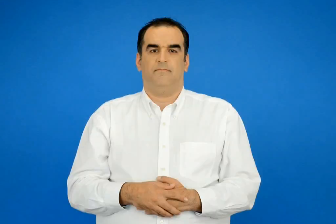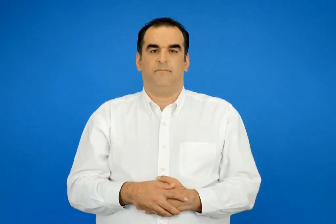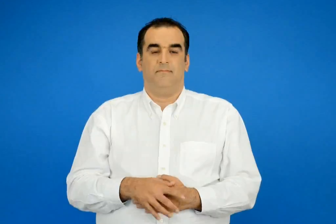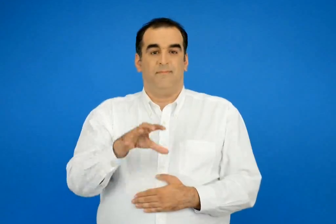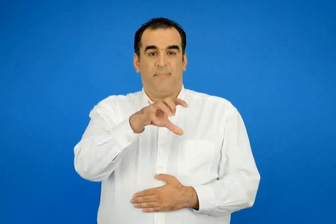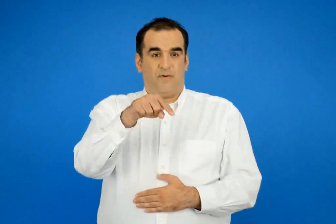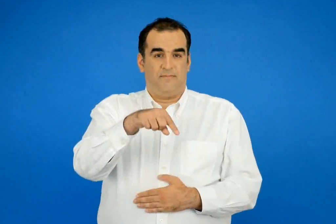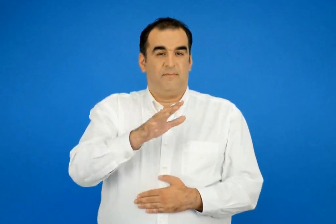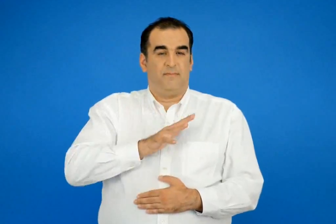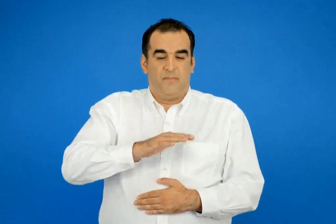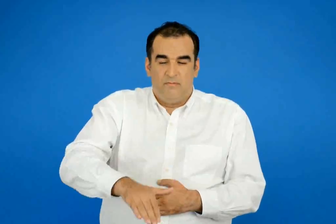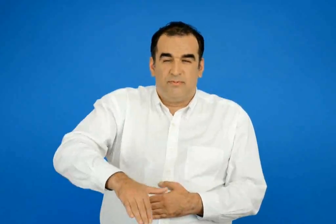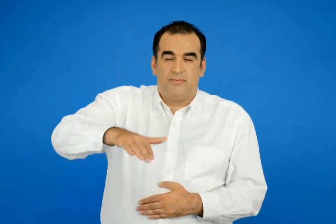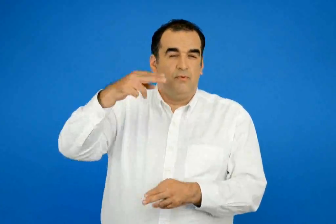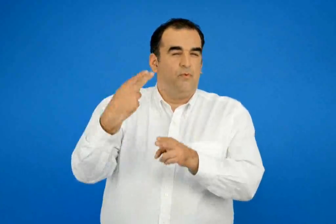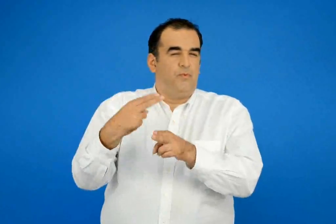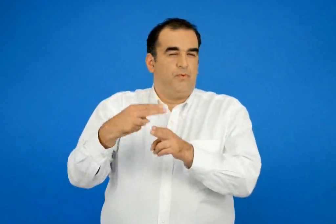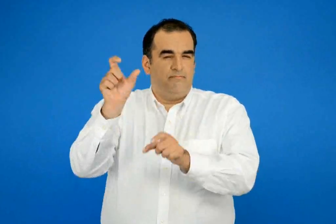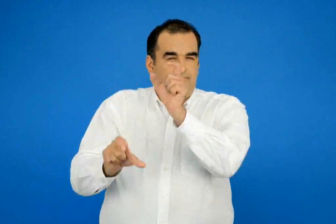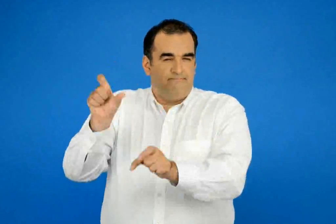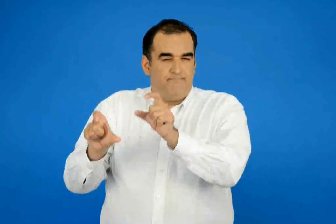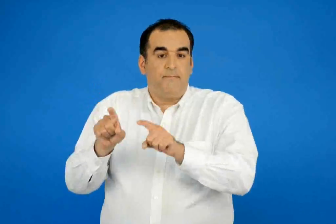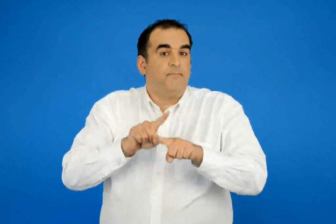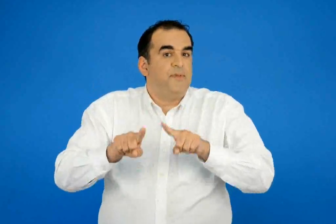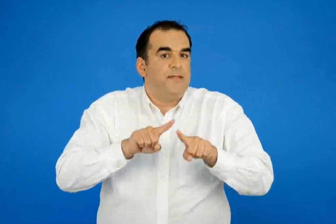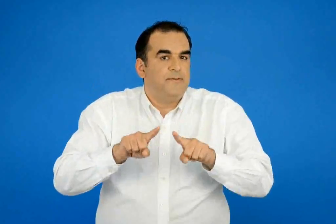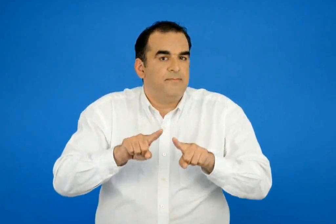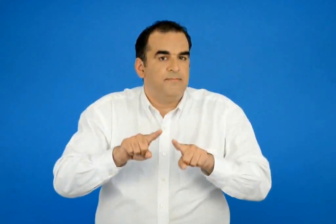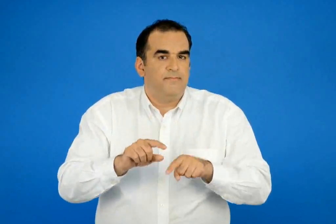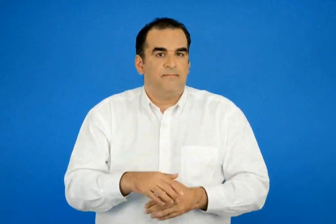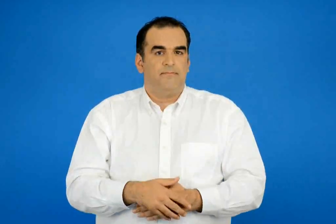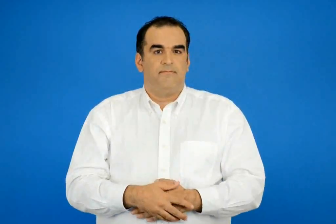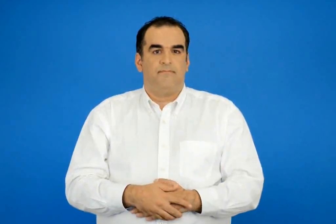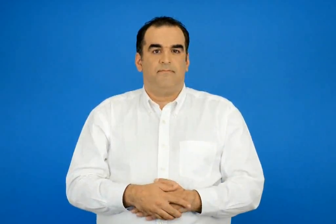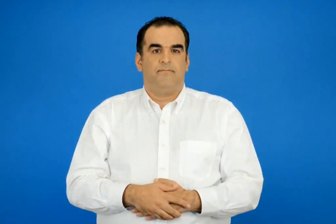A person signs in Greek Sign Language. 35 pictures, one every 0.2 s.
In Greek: ποιοί σπουδαίοι άνθρωποι έζησαν στην περιοχή
